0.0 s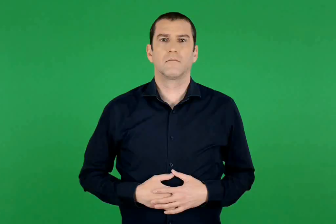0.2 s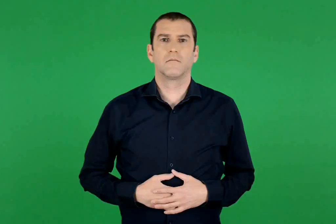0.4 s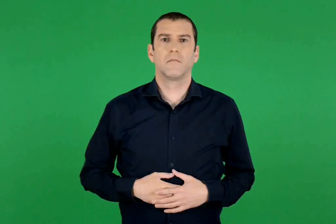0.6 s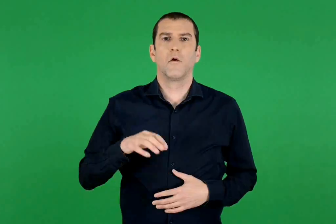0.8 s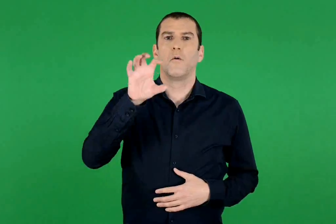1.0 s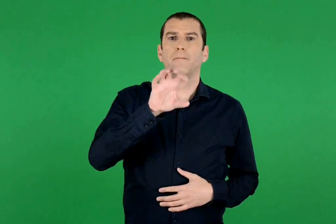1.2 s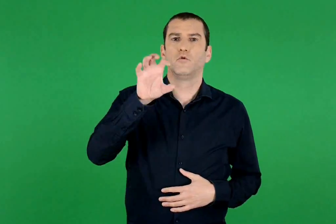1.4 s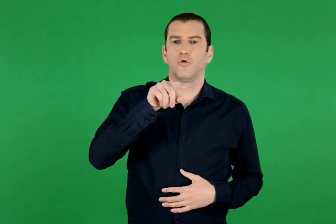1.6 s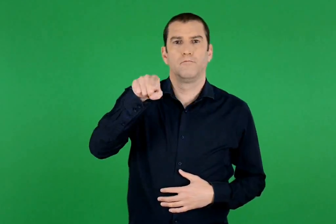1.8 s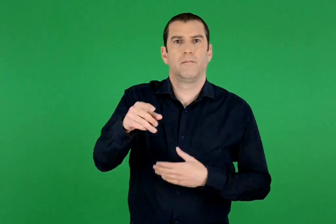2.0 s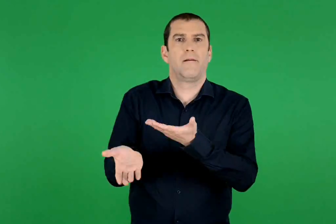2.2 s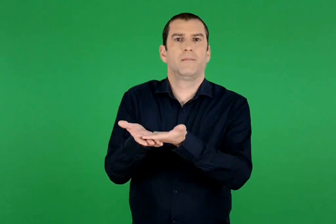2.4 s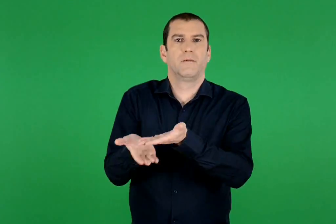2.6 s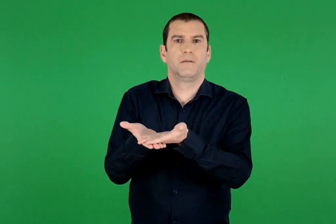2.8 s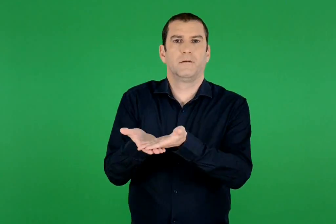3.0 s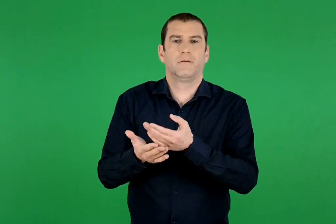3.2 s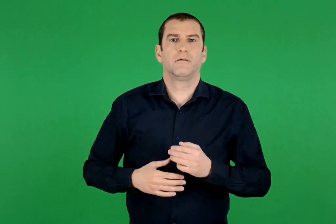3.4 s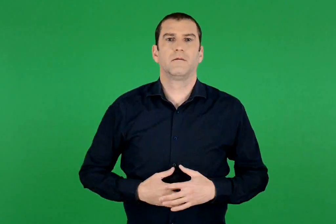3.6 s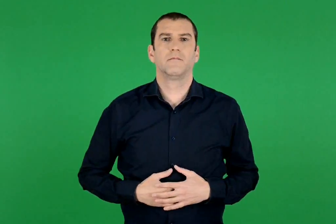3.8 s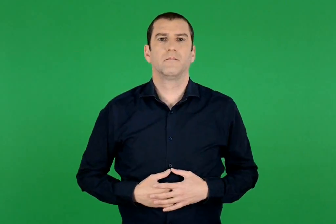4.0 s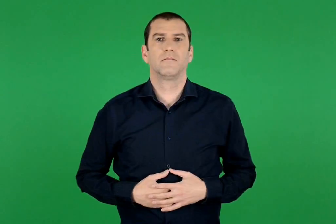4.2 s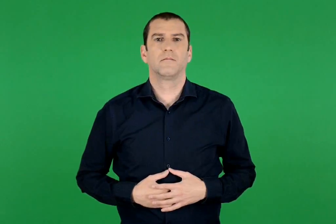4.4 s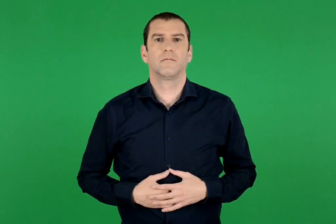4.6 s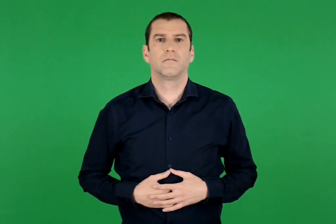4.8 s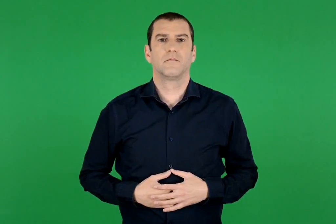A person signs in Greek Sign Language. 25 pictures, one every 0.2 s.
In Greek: η επίσκεψη στο μουσείο
